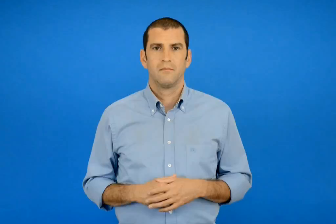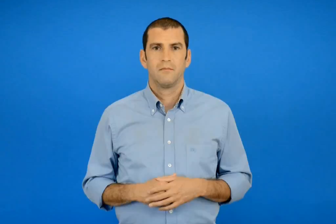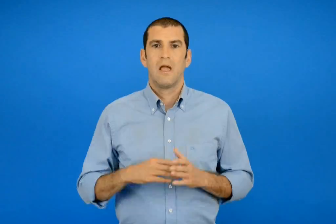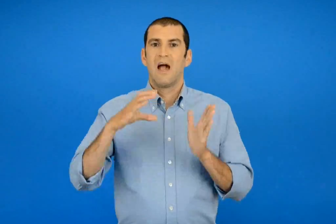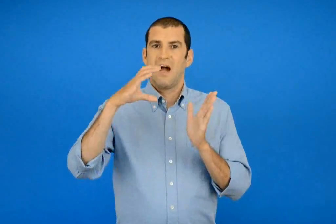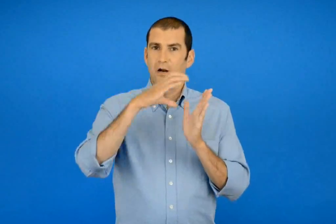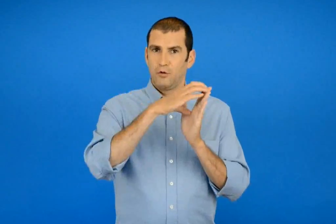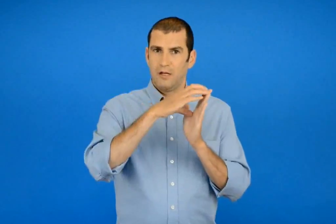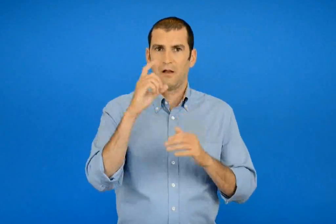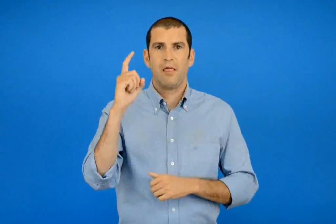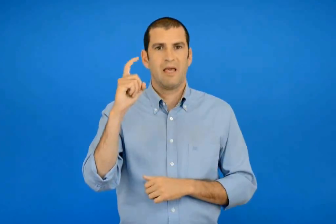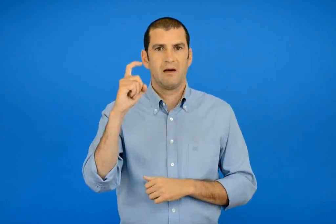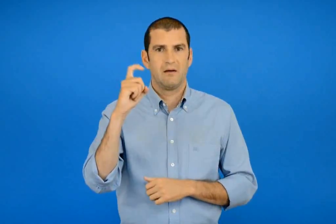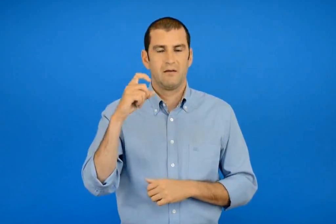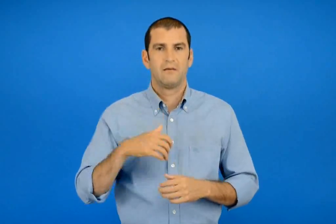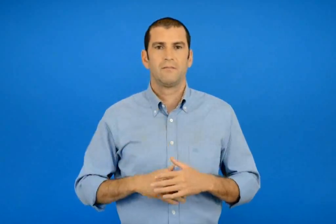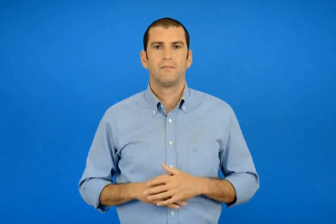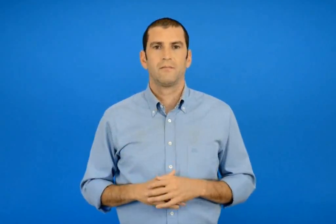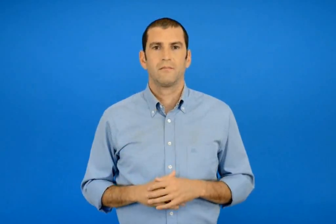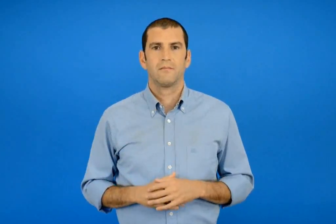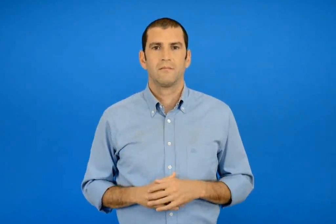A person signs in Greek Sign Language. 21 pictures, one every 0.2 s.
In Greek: ενότητα 10
